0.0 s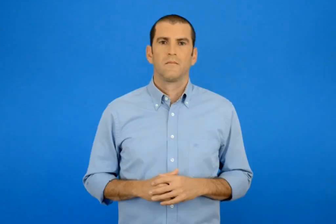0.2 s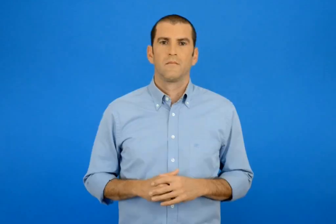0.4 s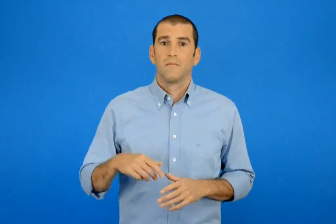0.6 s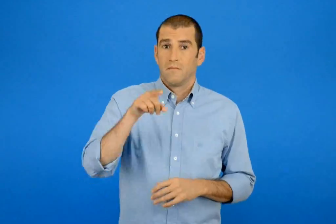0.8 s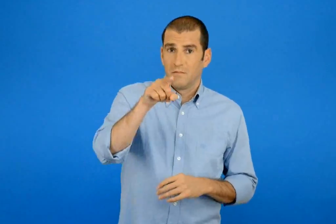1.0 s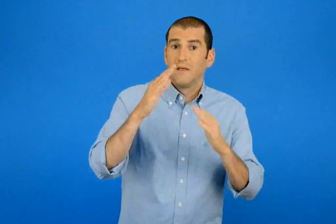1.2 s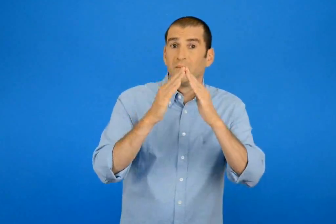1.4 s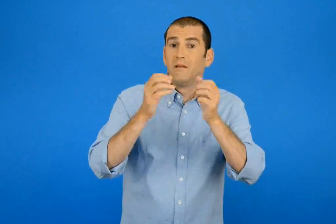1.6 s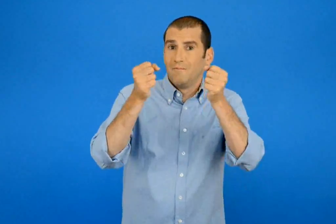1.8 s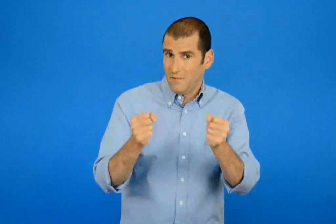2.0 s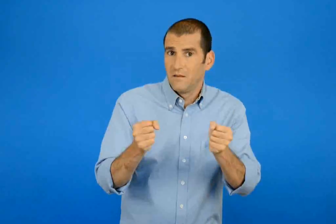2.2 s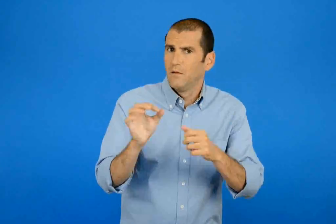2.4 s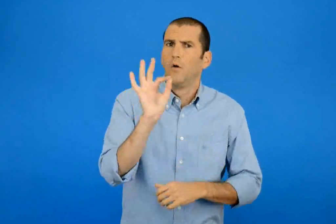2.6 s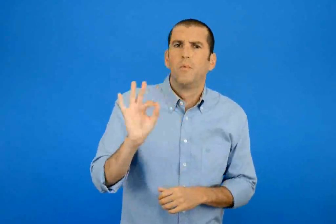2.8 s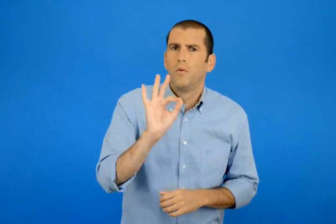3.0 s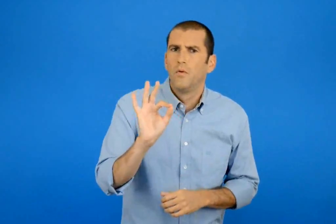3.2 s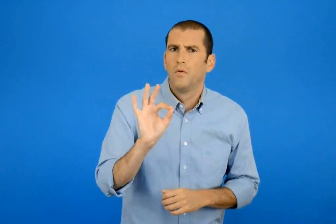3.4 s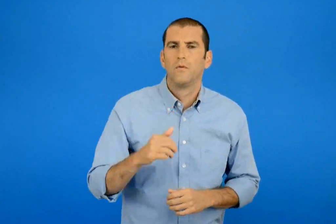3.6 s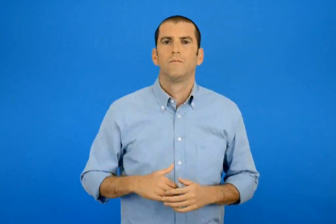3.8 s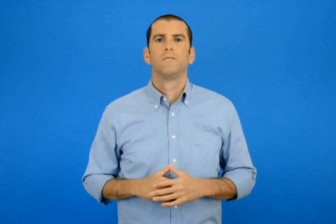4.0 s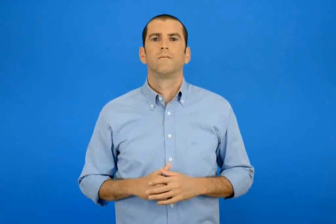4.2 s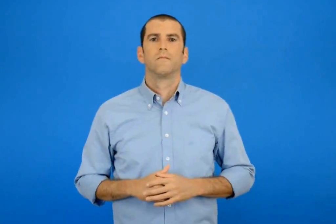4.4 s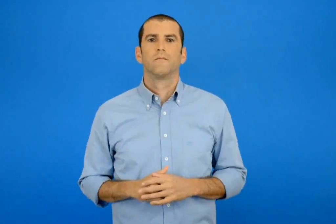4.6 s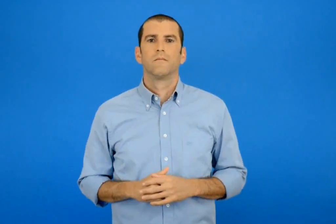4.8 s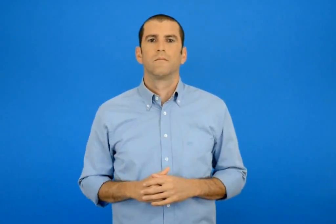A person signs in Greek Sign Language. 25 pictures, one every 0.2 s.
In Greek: που μένεις ;
